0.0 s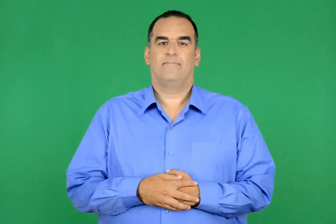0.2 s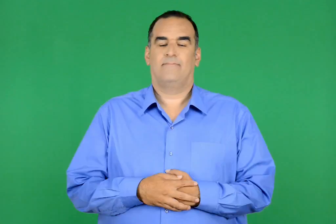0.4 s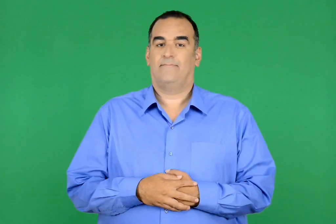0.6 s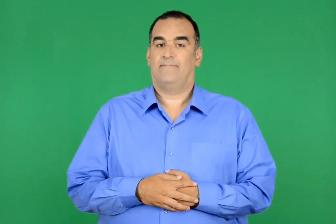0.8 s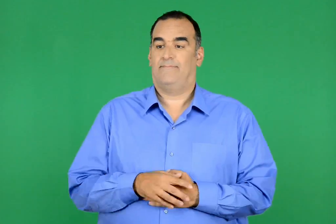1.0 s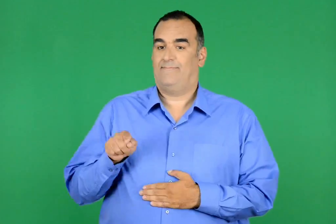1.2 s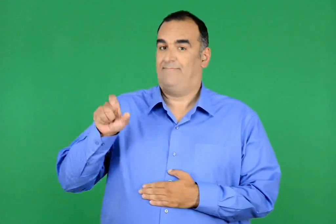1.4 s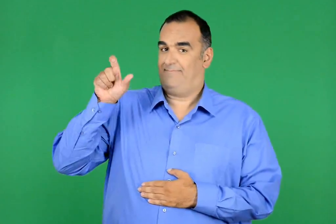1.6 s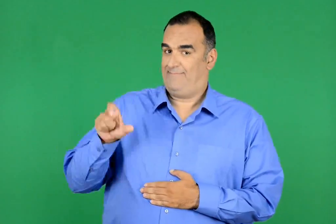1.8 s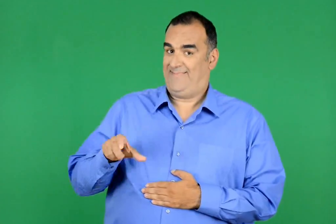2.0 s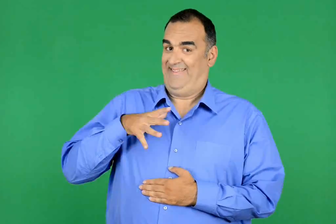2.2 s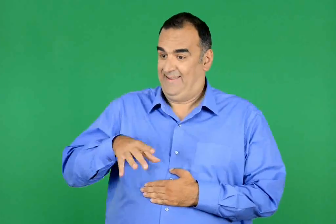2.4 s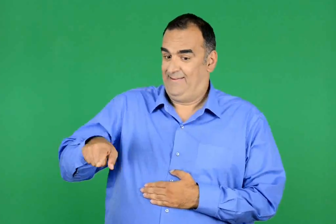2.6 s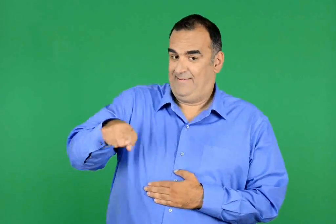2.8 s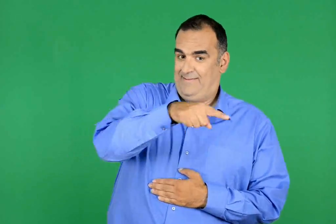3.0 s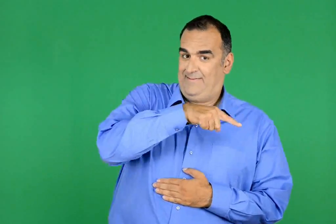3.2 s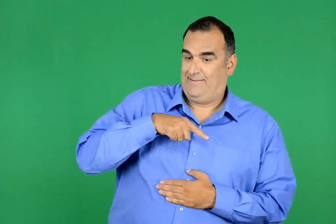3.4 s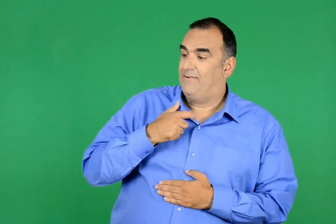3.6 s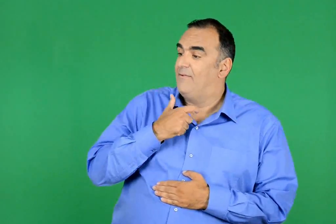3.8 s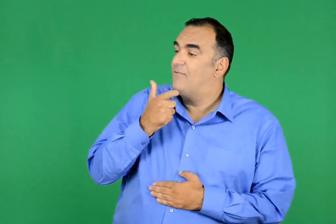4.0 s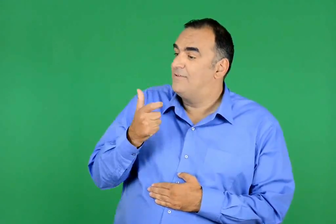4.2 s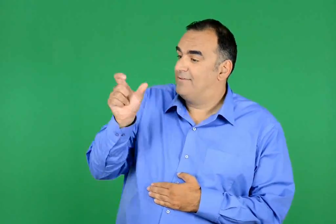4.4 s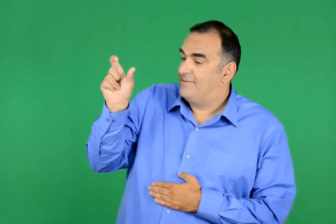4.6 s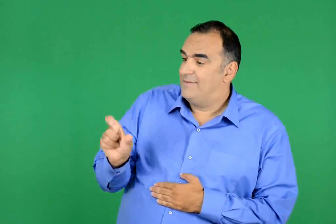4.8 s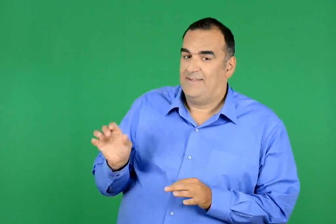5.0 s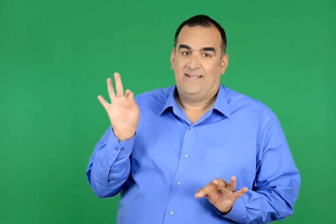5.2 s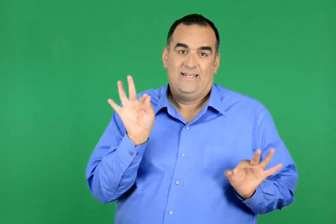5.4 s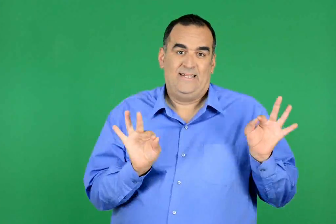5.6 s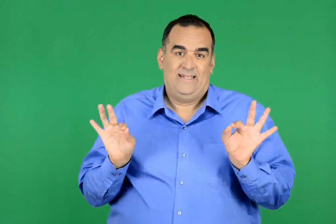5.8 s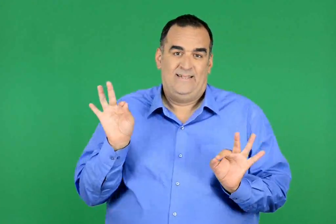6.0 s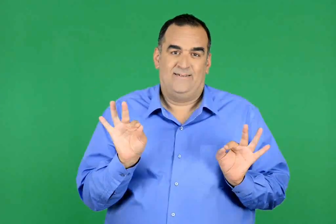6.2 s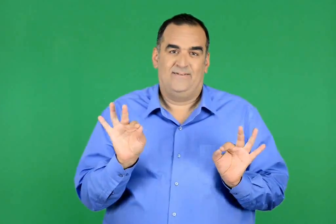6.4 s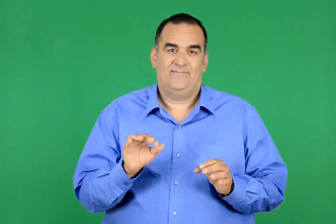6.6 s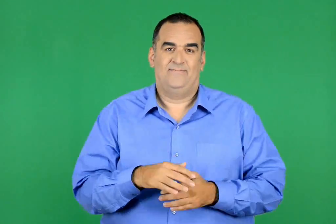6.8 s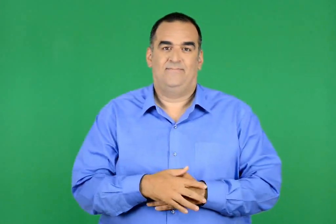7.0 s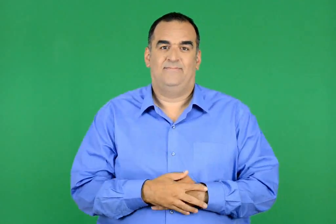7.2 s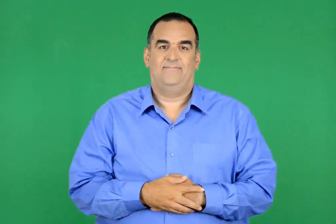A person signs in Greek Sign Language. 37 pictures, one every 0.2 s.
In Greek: ήθελε να τη λένε κυρία
